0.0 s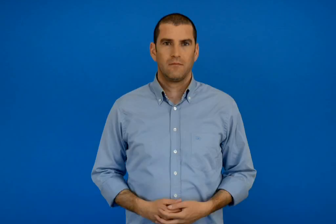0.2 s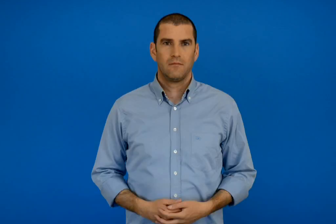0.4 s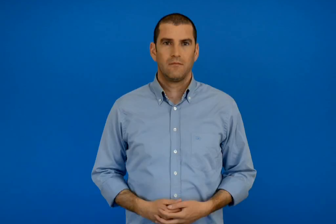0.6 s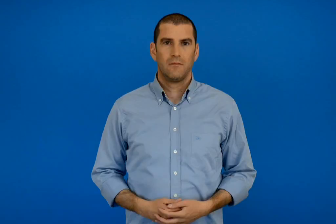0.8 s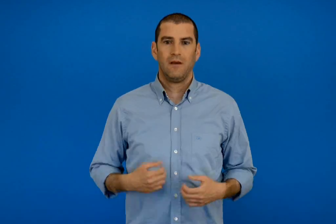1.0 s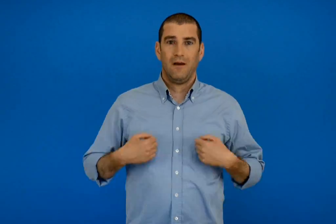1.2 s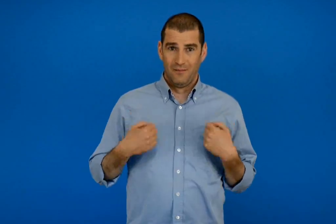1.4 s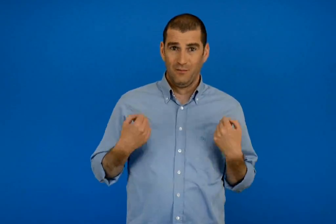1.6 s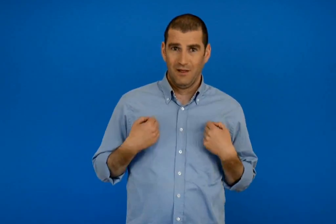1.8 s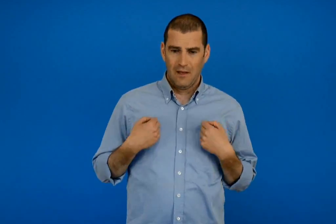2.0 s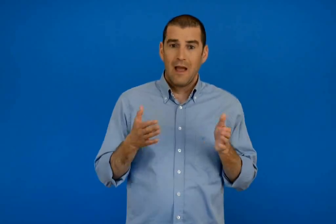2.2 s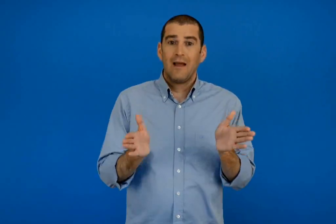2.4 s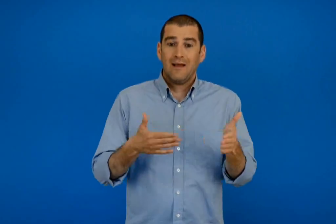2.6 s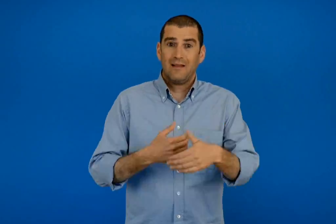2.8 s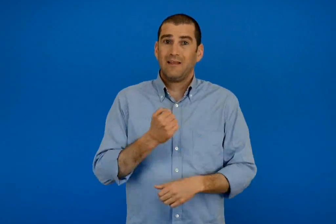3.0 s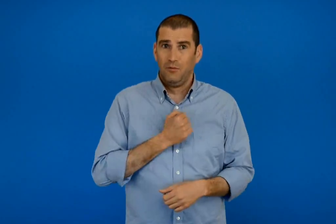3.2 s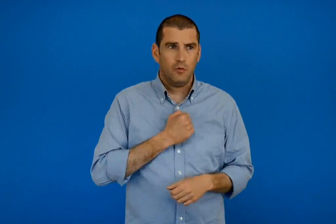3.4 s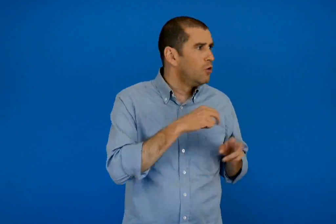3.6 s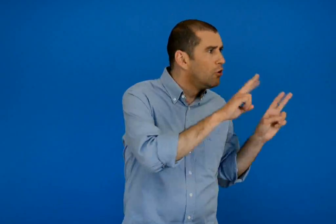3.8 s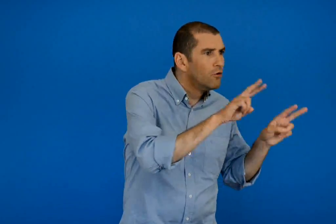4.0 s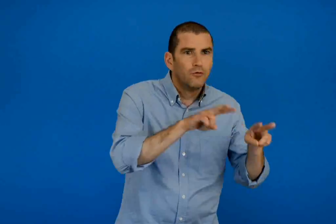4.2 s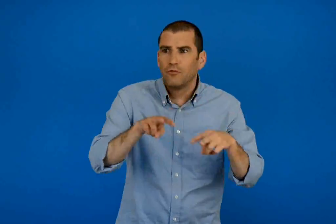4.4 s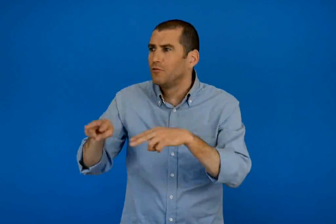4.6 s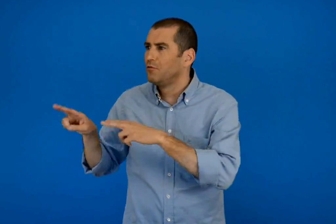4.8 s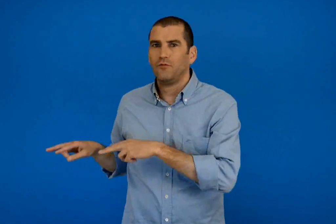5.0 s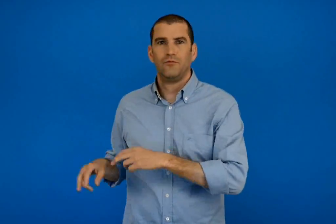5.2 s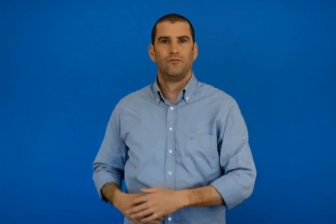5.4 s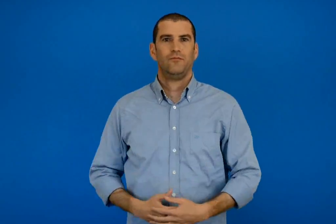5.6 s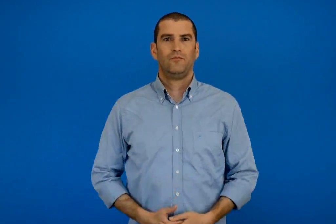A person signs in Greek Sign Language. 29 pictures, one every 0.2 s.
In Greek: παίζουμε γνωρίζω την τάξη μου
